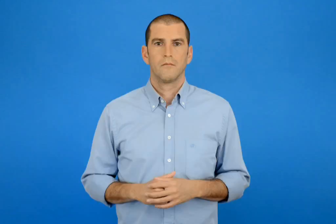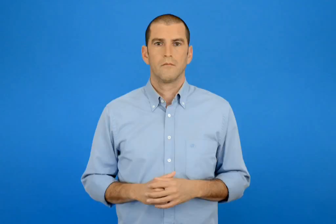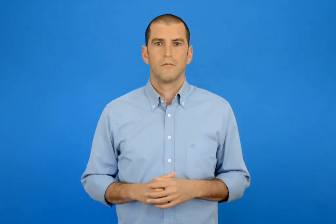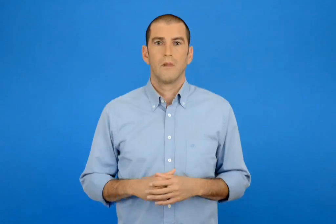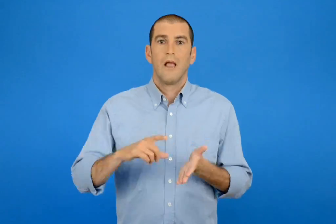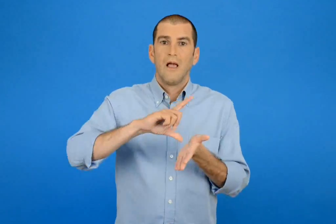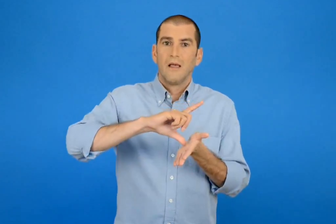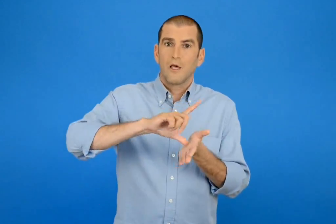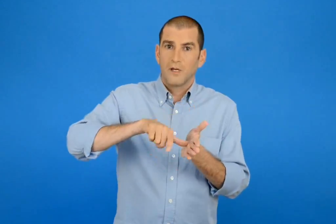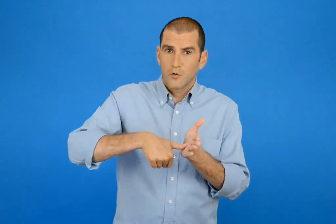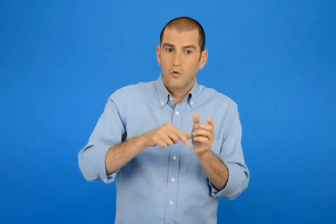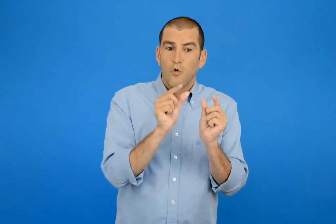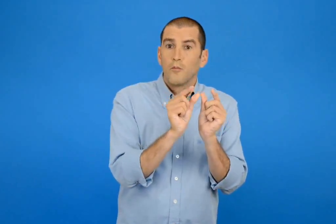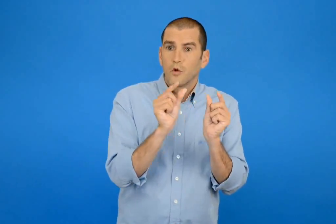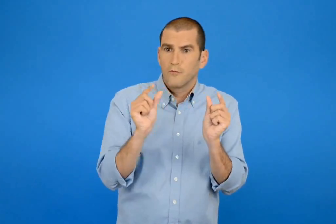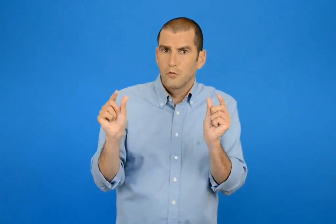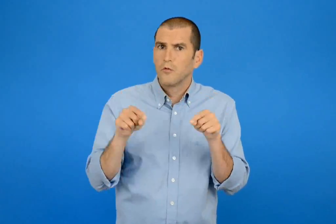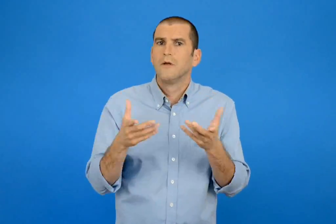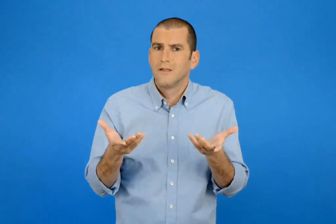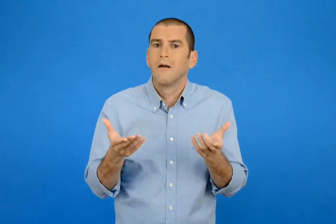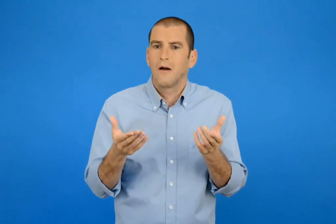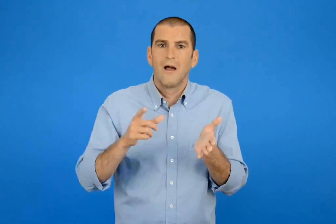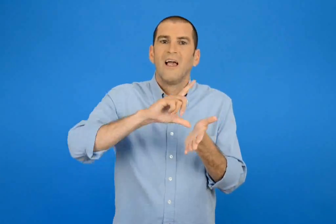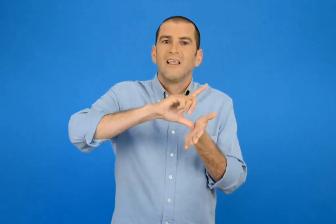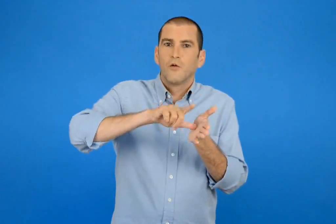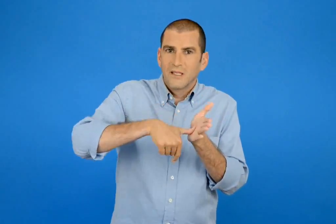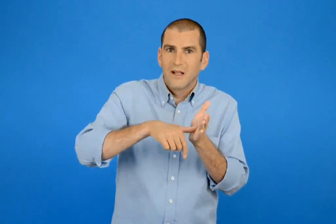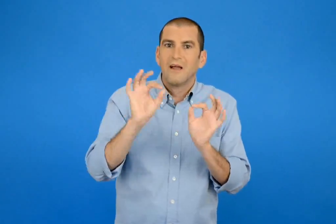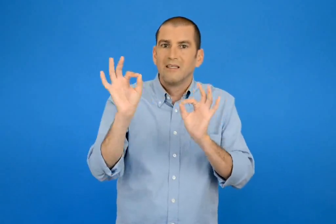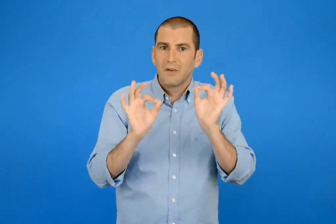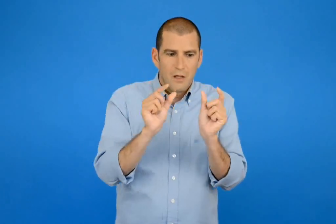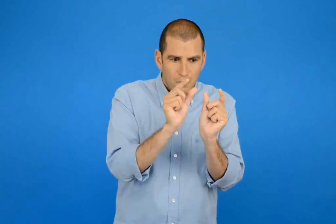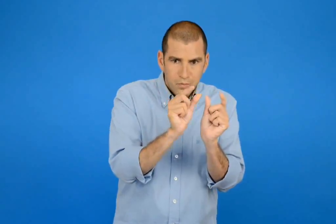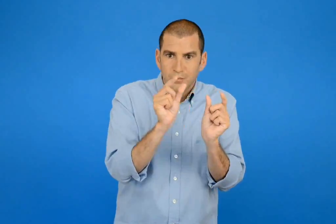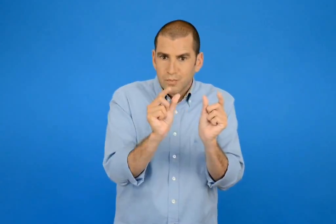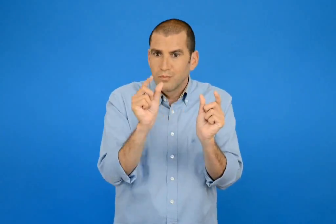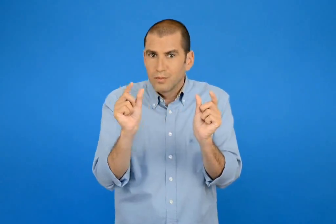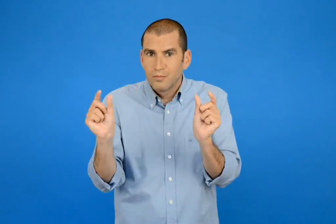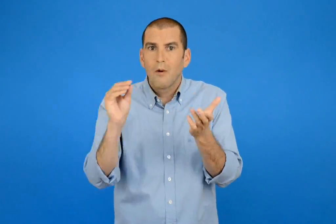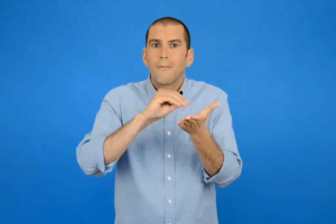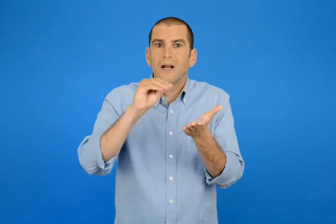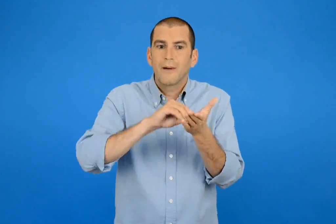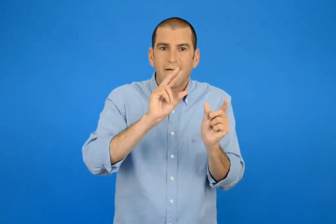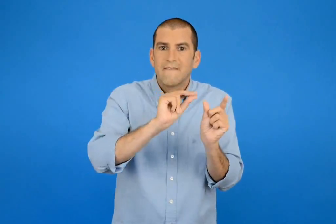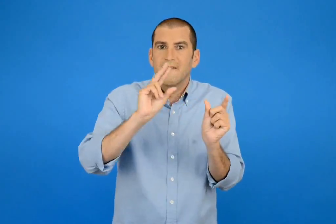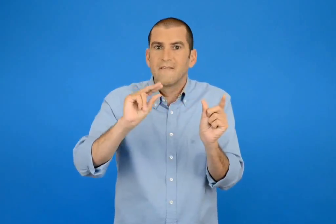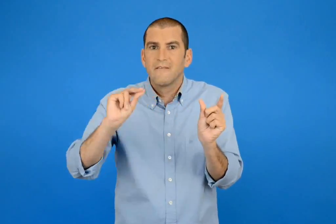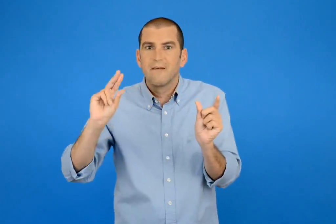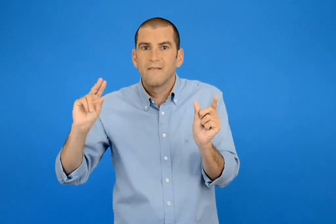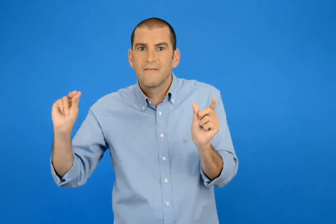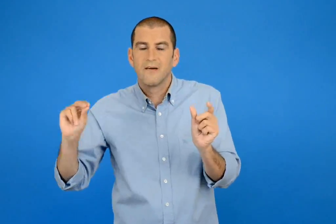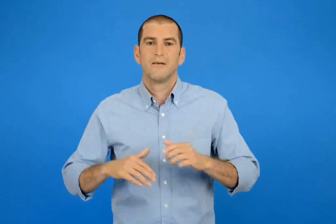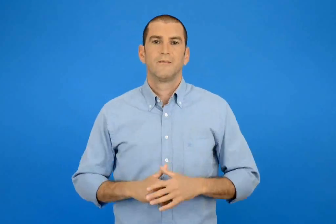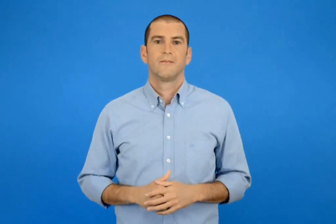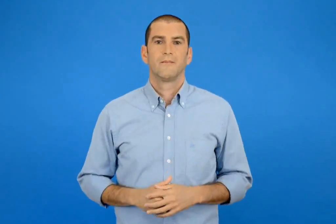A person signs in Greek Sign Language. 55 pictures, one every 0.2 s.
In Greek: γεωμετρικό μοτίβο λεμέ μια σειρά από γεωμετρικά σχήματα που επαναλαμβάνονται με τον ίδιο ακριβώς τρόπο
